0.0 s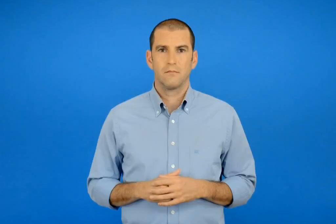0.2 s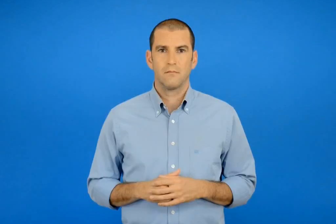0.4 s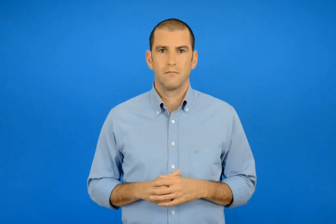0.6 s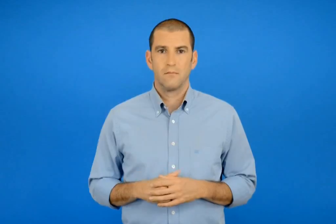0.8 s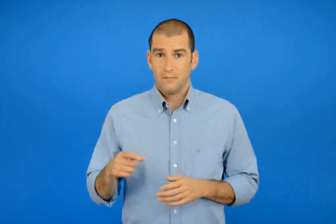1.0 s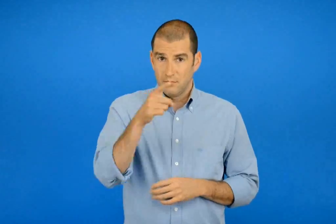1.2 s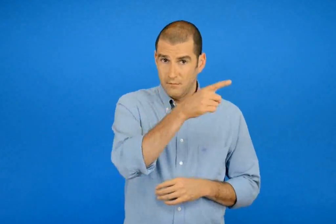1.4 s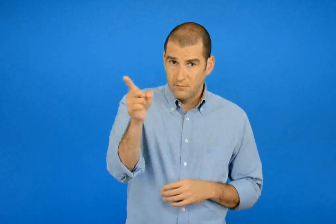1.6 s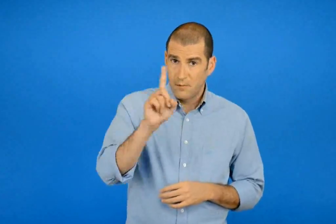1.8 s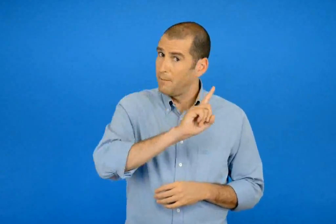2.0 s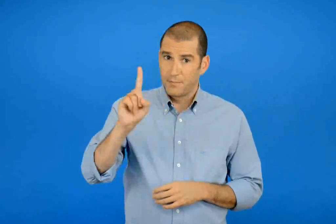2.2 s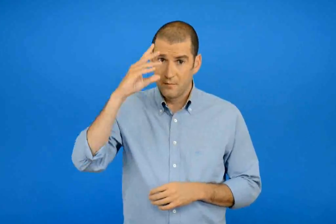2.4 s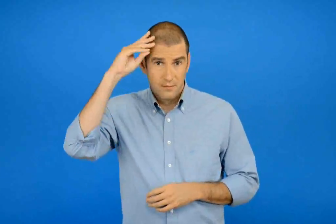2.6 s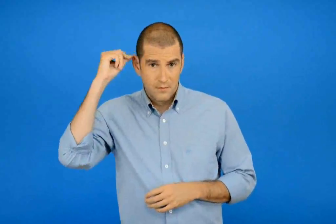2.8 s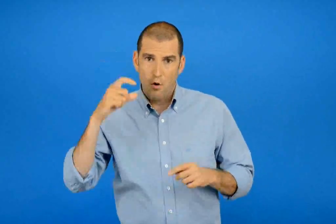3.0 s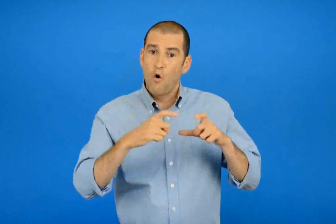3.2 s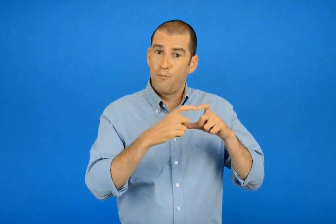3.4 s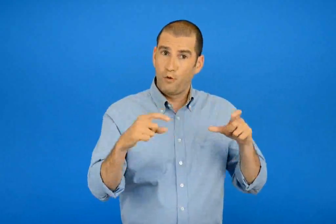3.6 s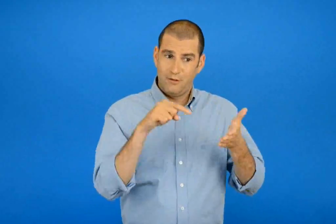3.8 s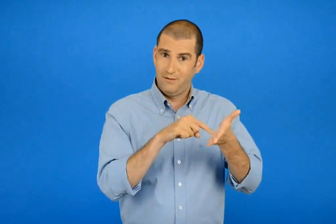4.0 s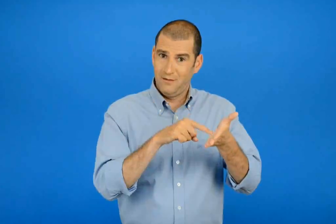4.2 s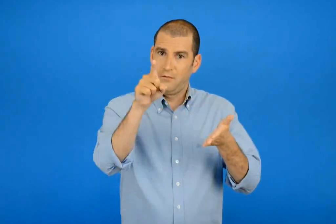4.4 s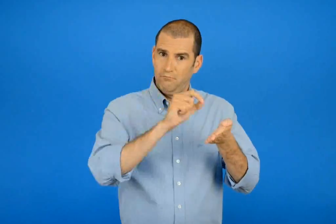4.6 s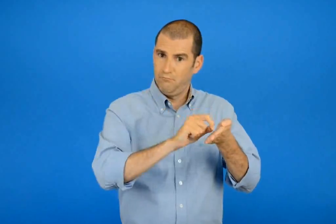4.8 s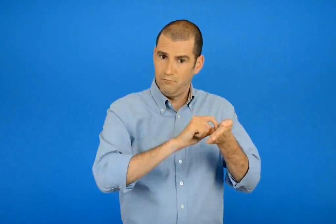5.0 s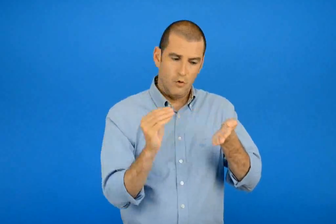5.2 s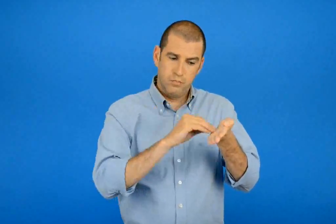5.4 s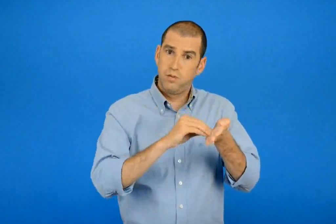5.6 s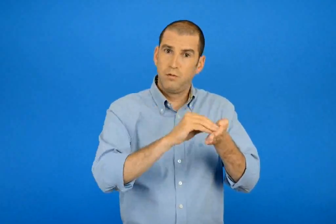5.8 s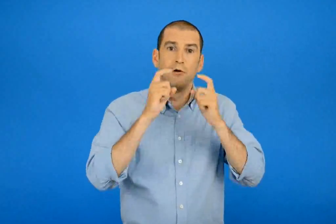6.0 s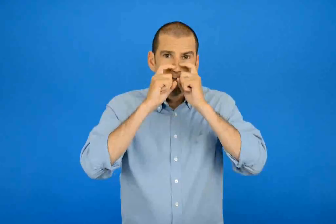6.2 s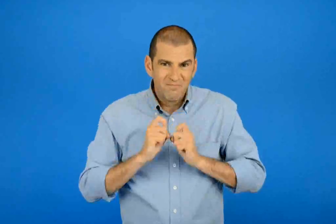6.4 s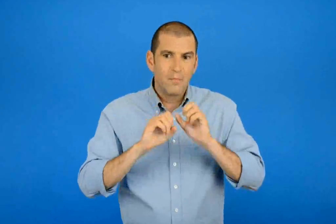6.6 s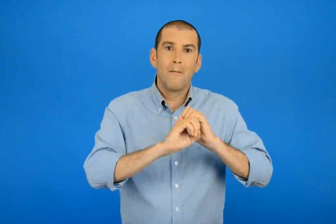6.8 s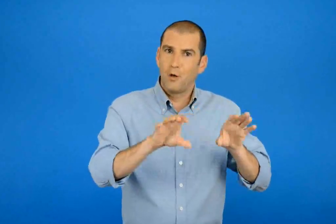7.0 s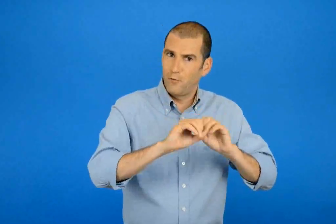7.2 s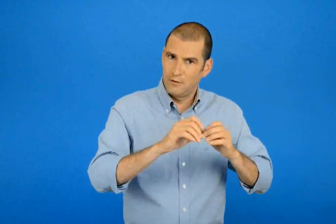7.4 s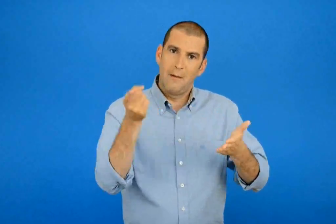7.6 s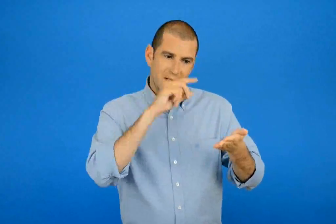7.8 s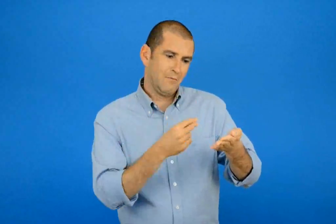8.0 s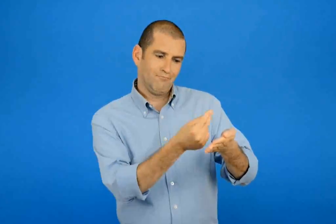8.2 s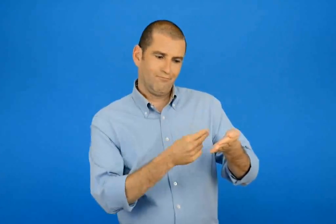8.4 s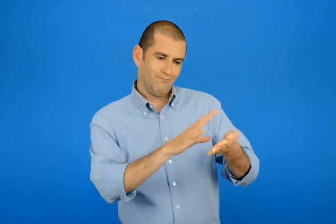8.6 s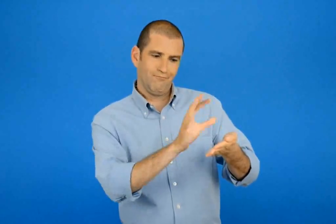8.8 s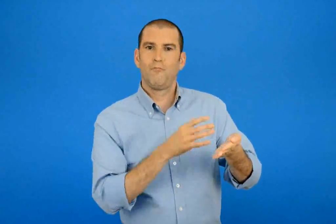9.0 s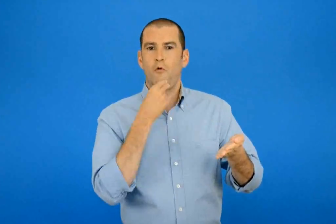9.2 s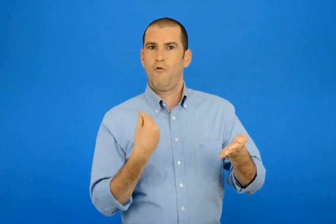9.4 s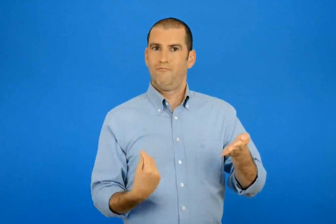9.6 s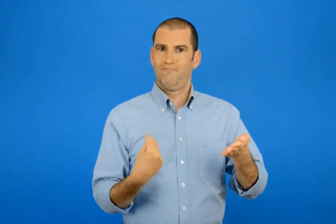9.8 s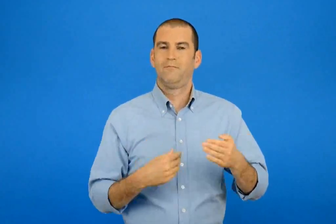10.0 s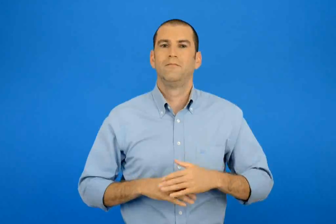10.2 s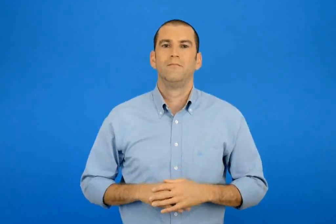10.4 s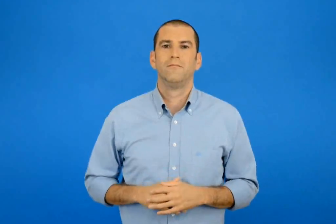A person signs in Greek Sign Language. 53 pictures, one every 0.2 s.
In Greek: μην ξεχάσετε να γράψετε στην πρόσκληση όλες τις αναγκαίες πληροφορίες και να τη στολίσετε με ζωγραφιές
